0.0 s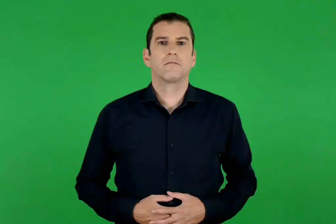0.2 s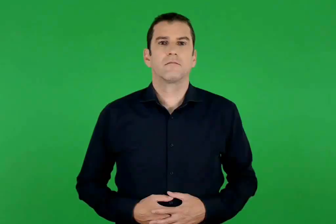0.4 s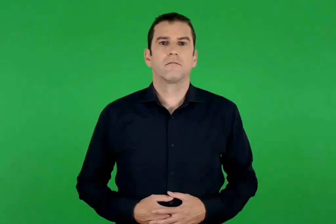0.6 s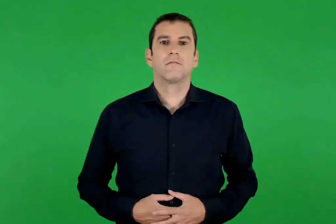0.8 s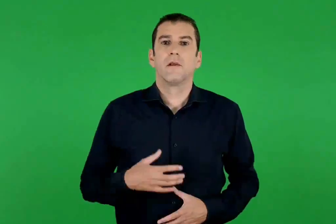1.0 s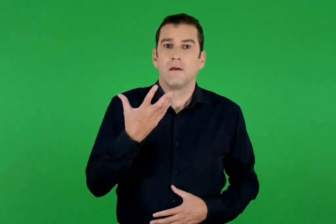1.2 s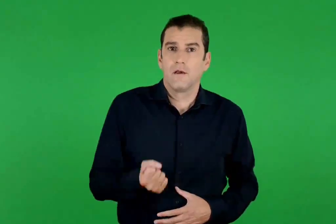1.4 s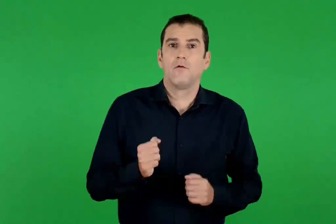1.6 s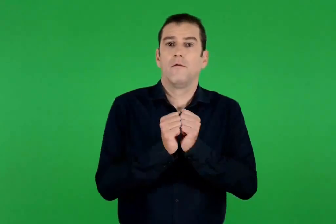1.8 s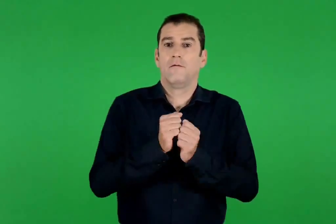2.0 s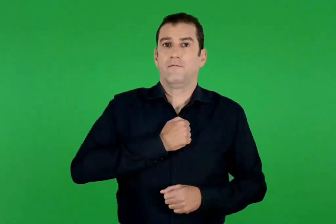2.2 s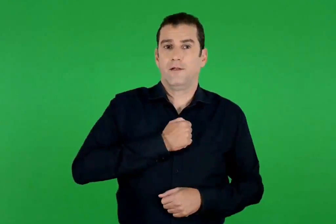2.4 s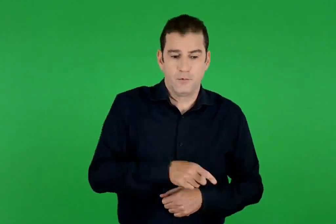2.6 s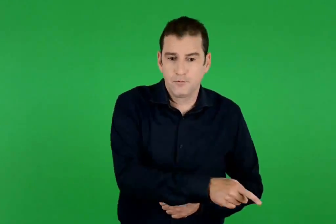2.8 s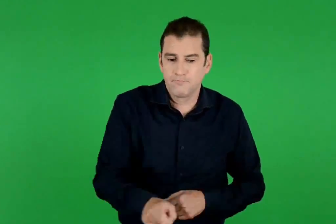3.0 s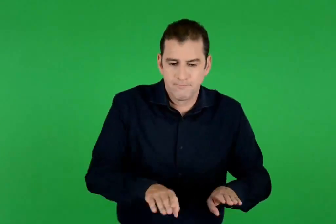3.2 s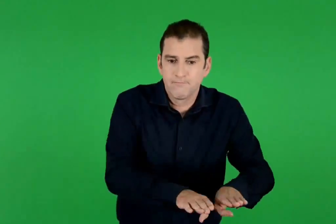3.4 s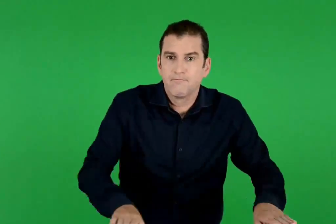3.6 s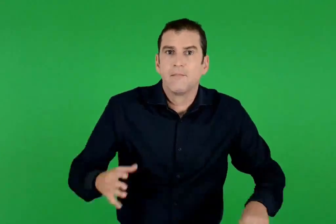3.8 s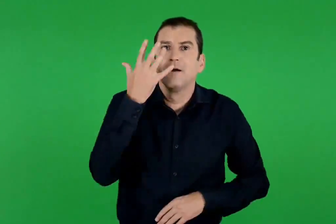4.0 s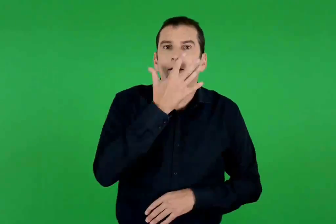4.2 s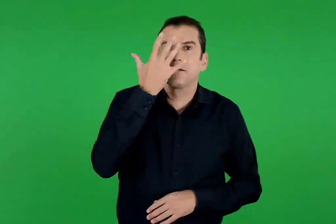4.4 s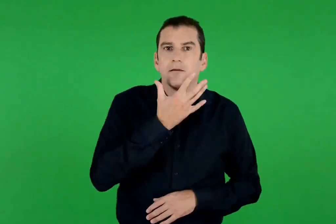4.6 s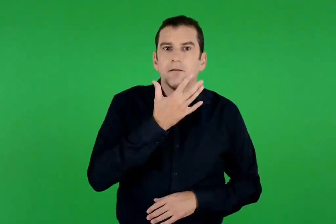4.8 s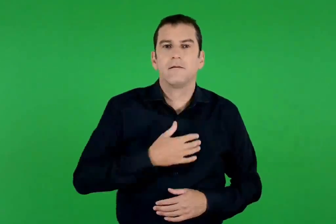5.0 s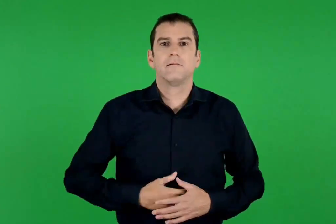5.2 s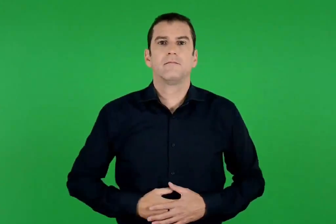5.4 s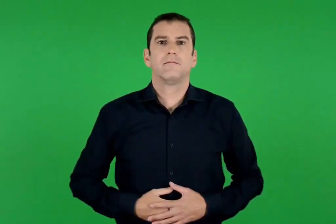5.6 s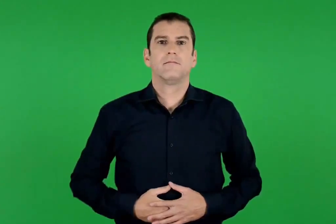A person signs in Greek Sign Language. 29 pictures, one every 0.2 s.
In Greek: την πάλμο , το λη
